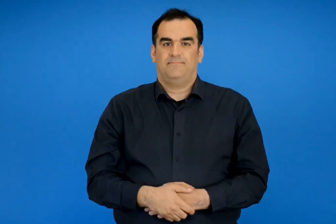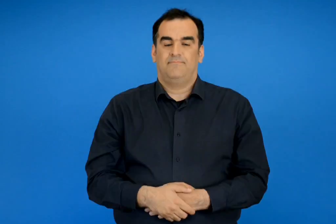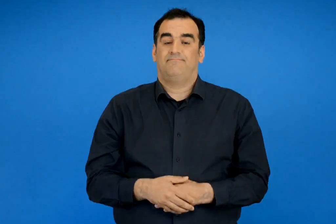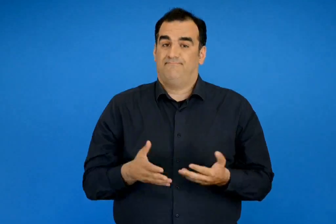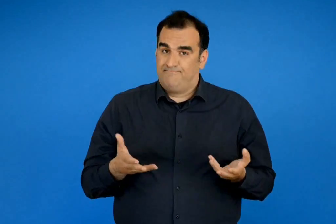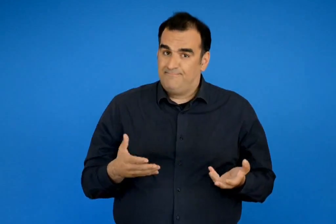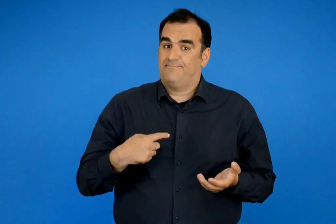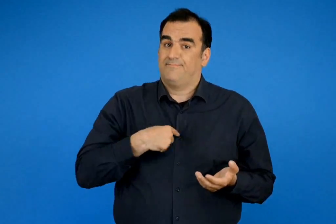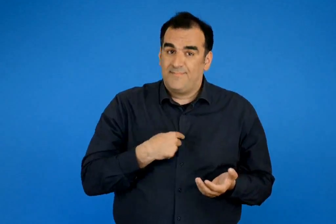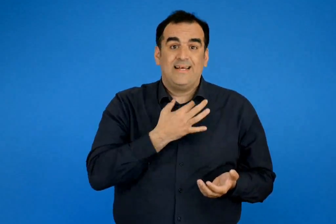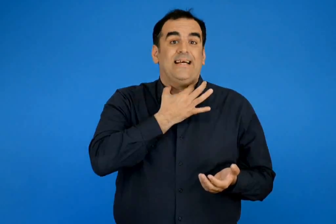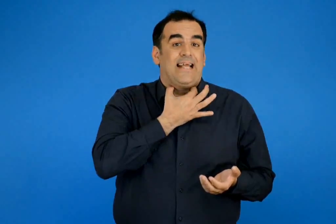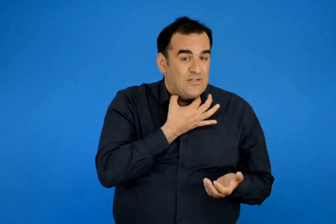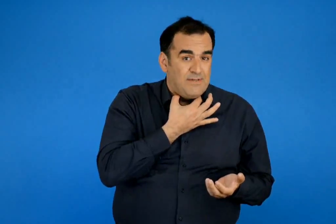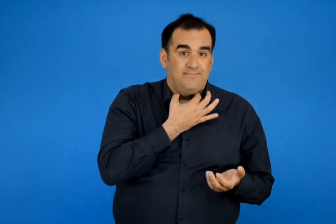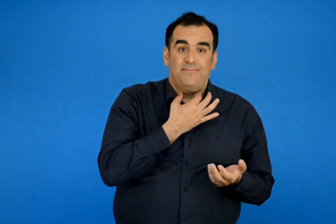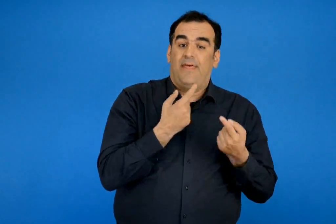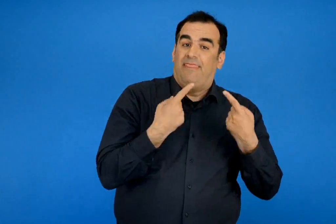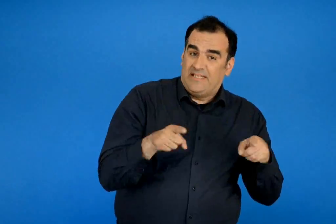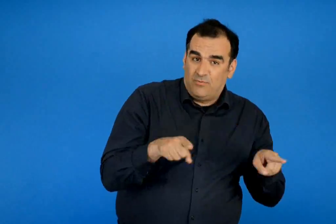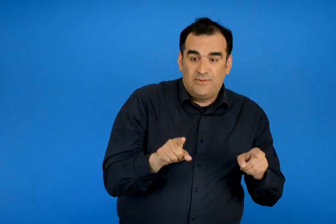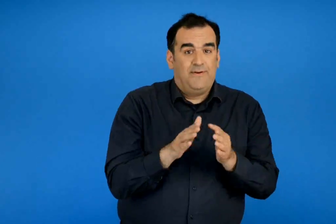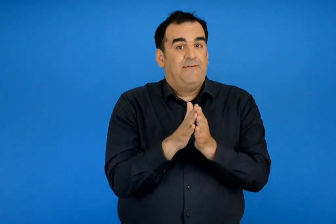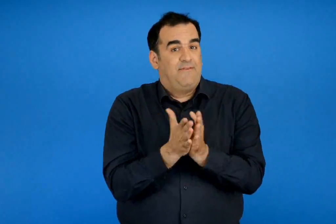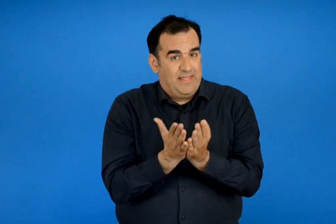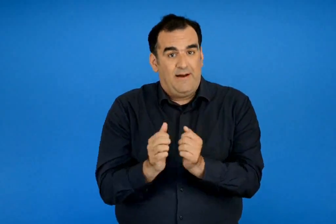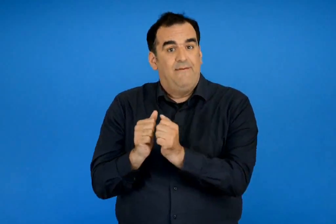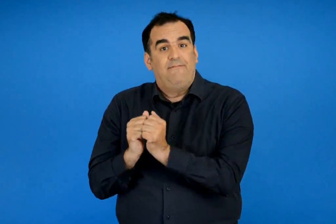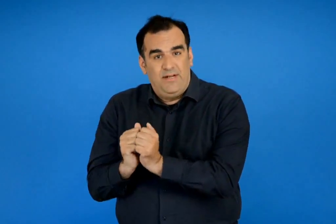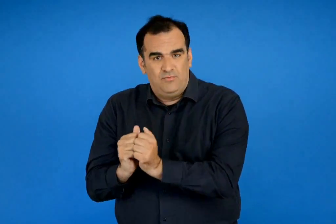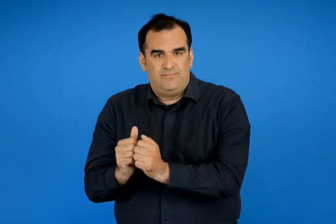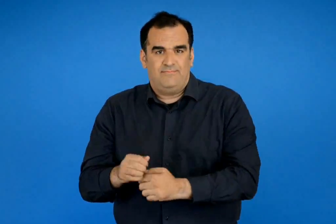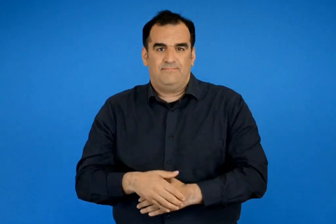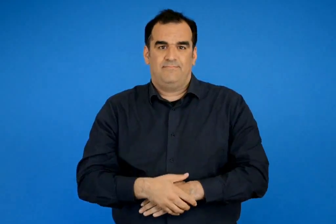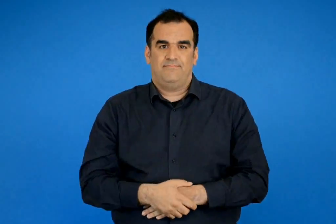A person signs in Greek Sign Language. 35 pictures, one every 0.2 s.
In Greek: για αυτό χρειάζομαι σχολείο δάσκαλους βιβλία και φίλους
